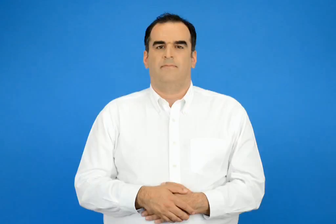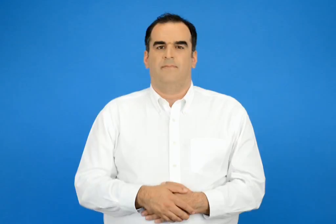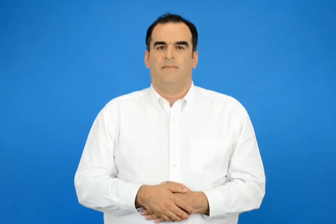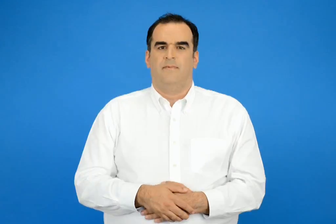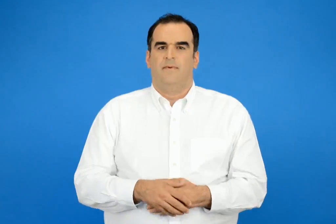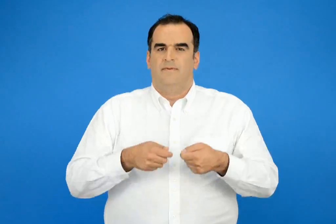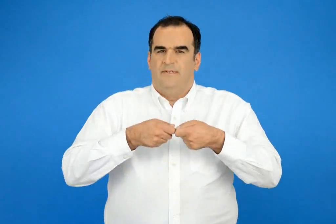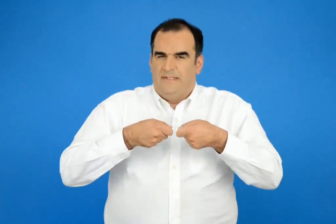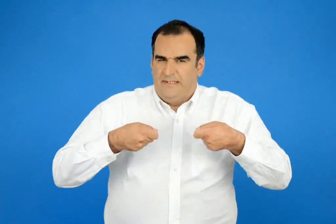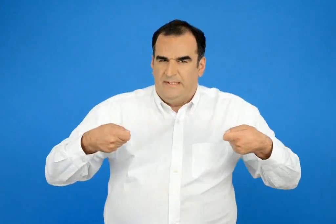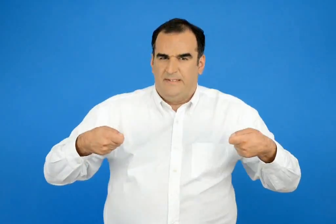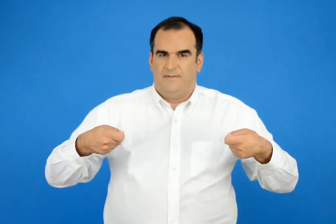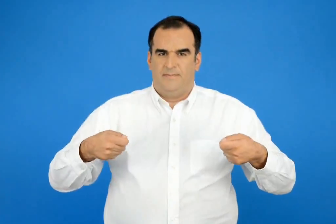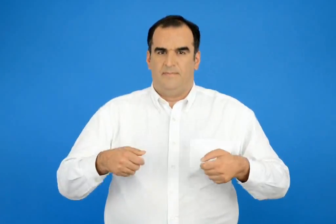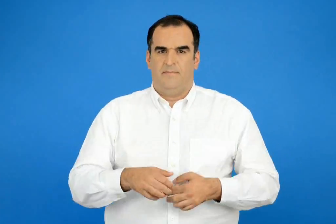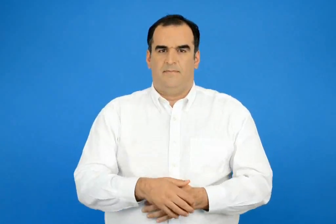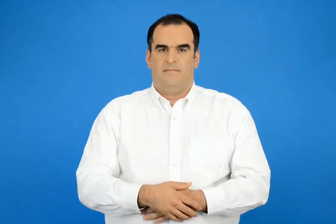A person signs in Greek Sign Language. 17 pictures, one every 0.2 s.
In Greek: τεντώνω
